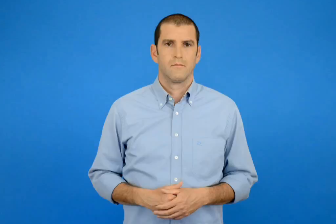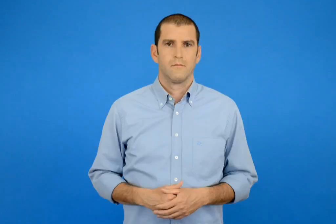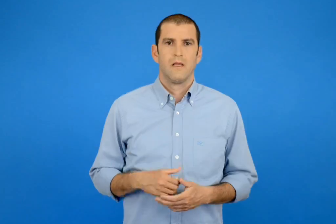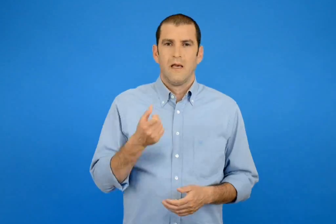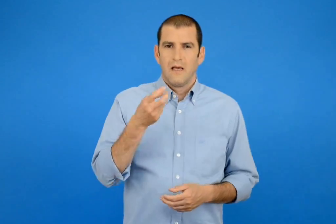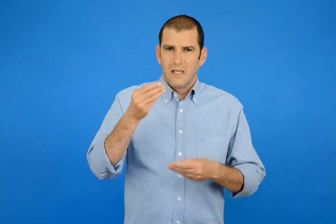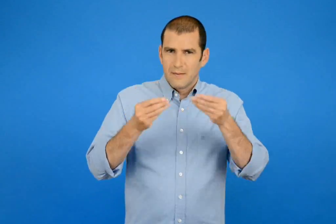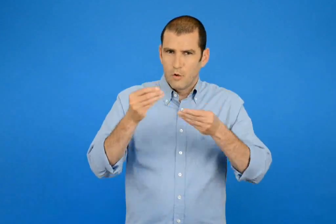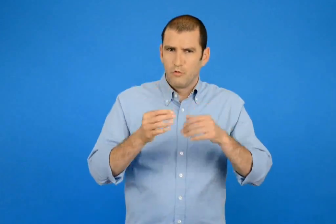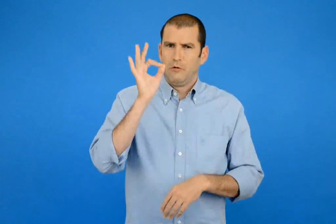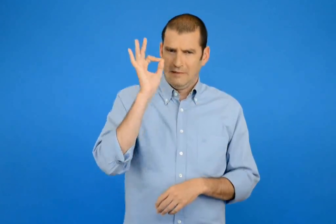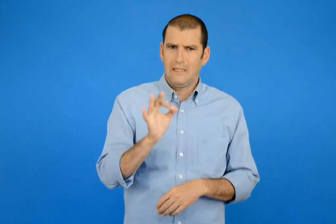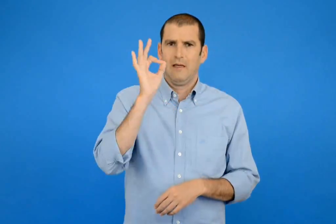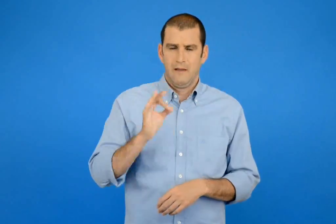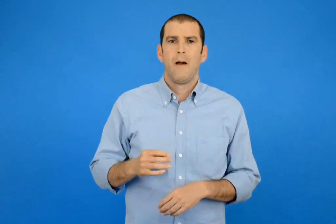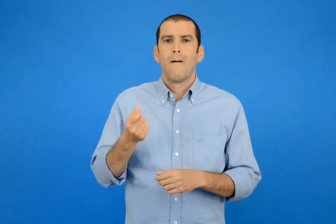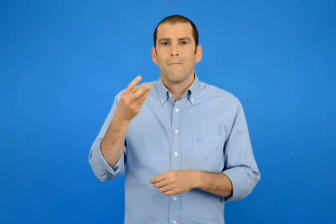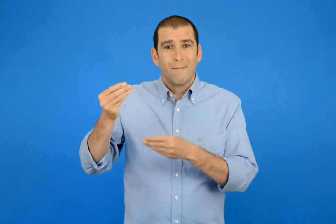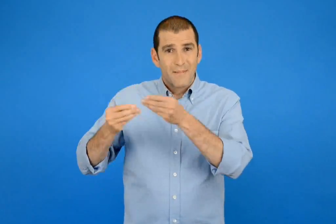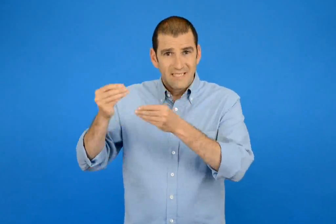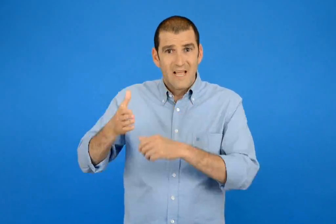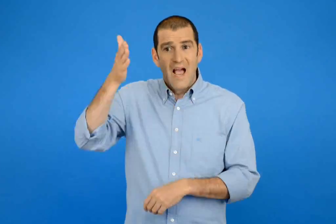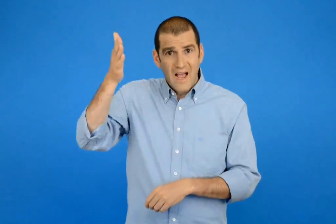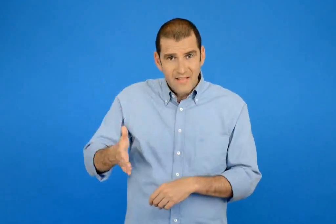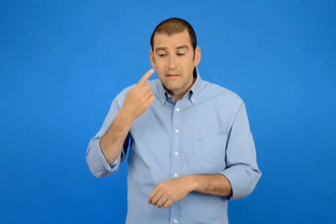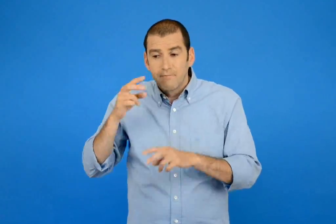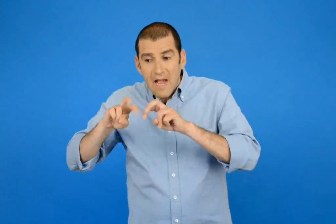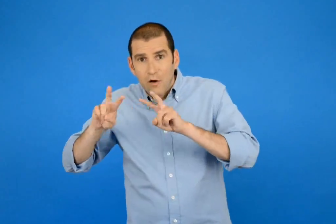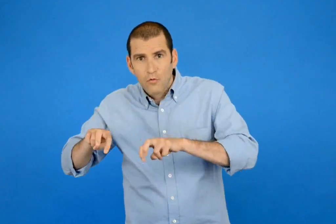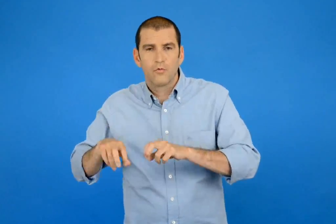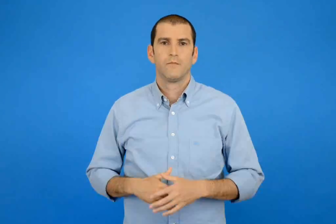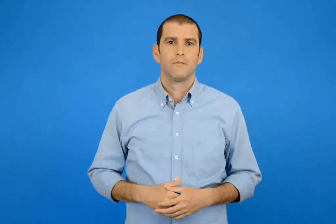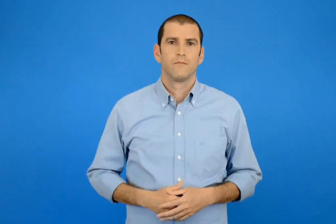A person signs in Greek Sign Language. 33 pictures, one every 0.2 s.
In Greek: υπολογίζω με ακρίβεια και ελέγχω με κάθετες πράξεις
